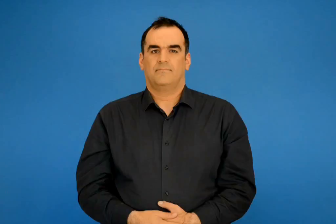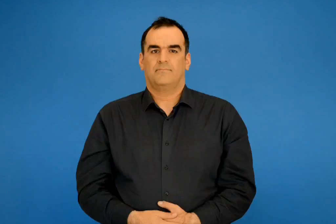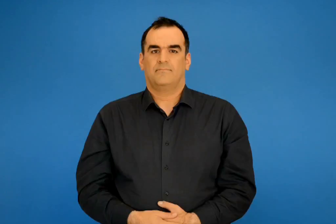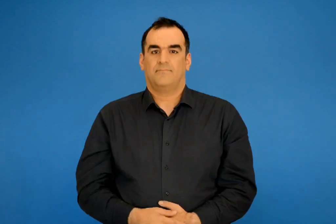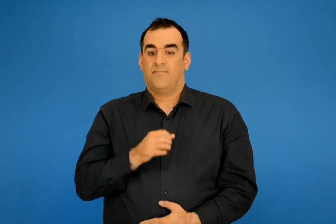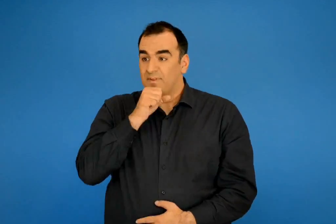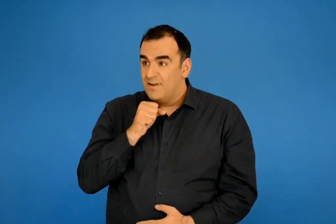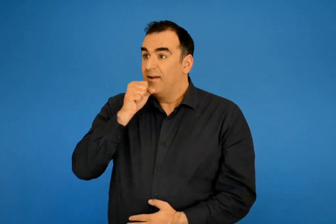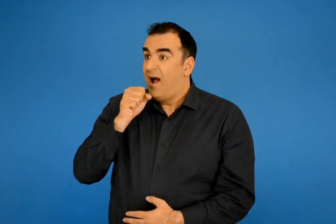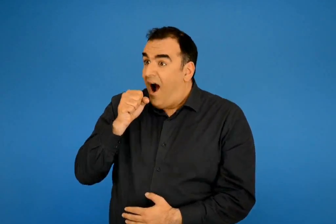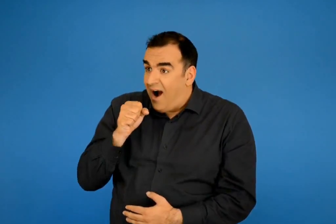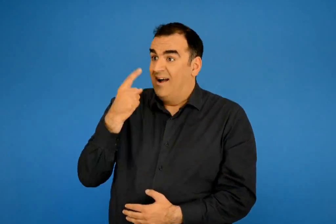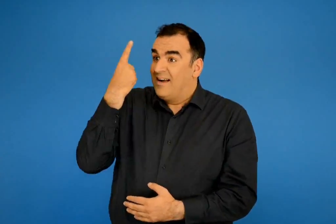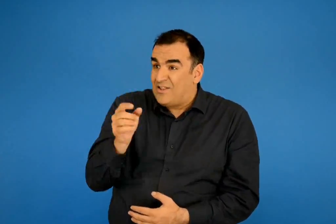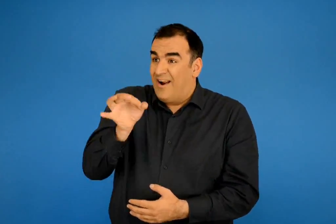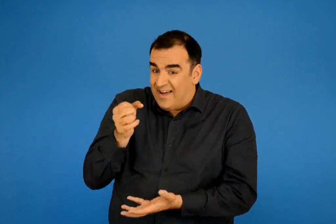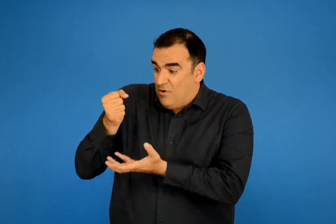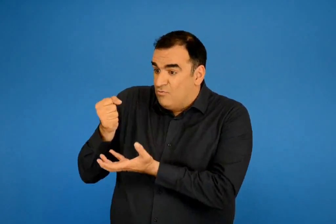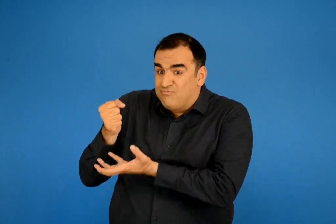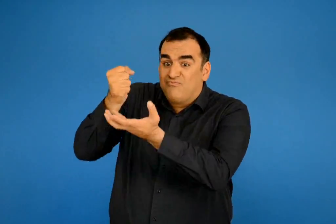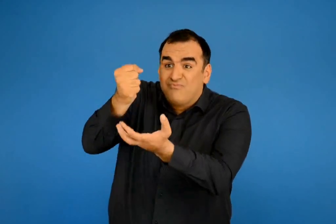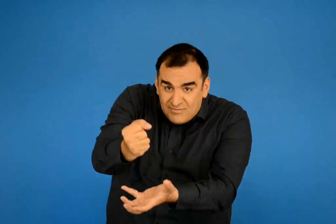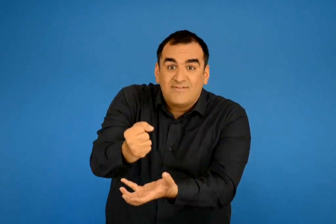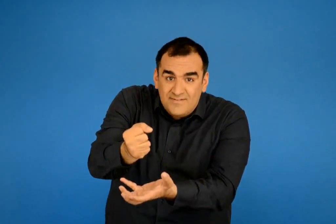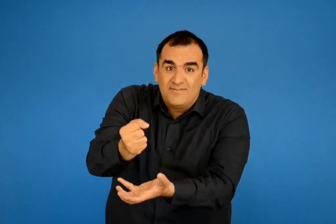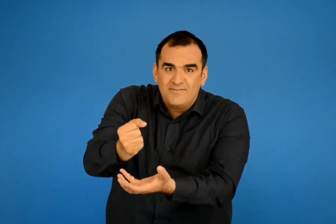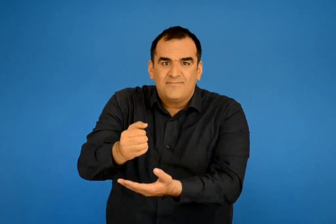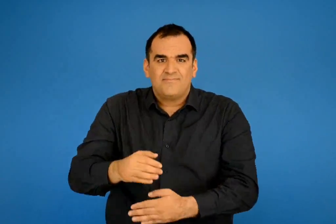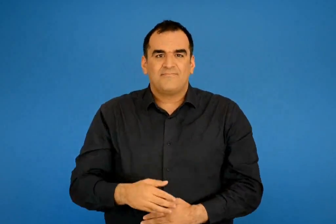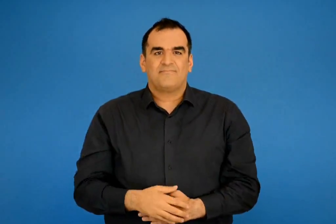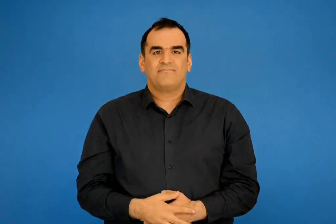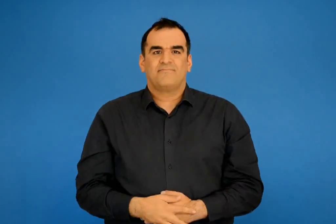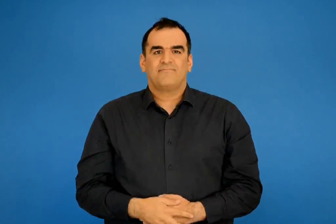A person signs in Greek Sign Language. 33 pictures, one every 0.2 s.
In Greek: χατζηαβατης θα παίρνει εκατό λίρες μπαξίσι
